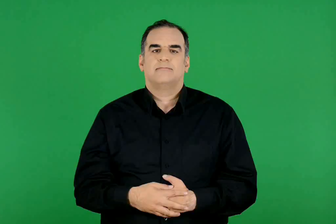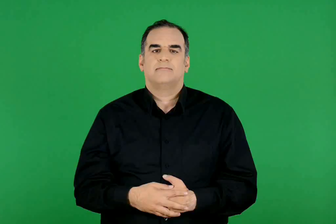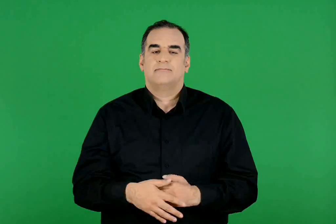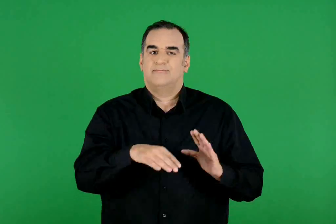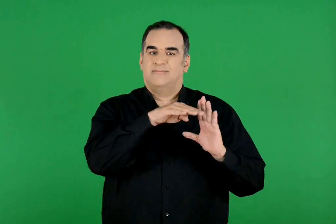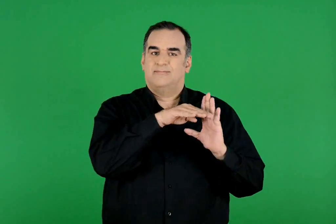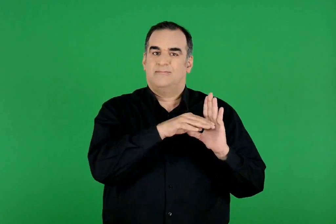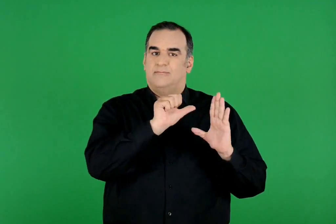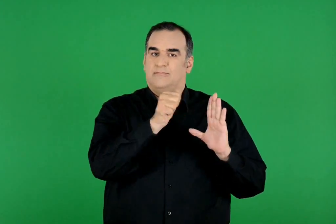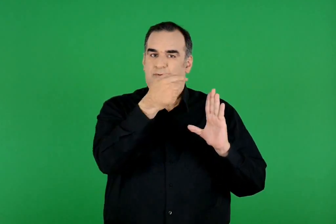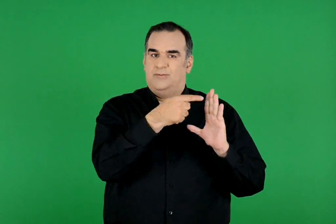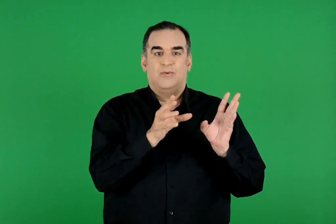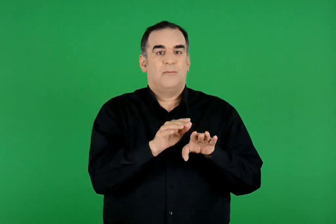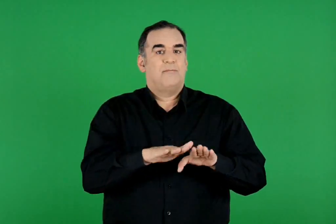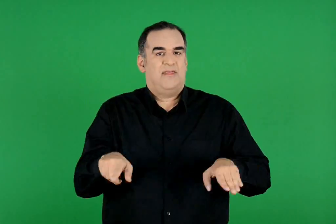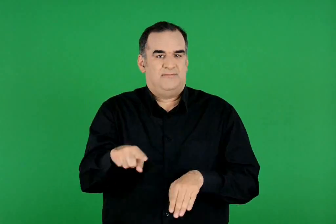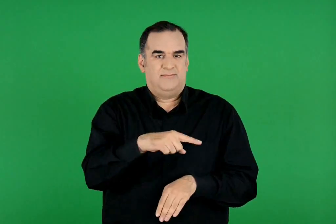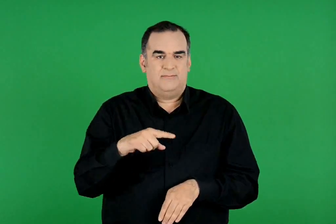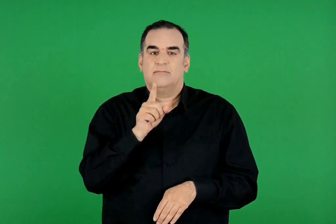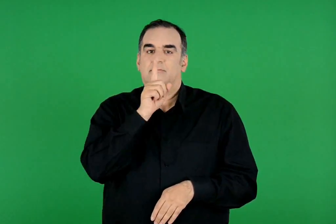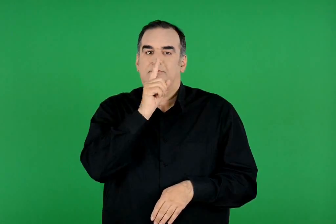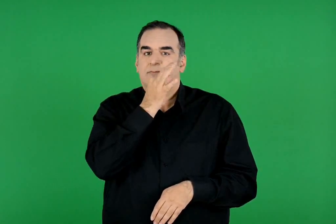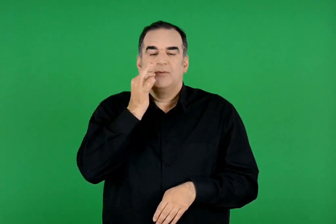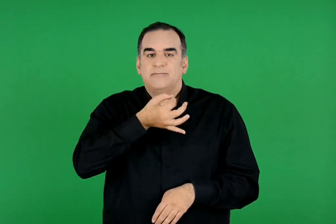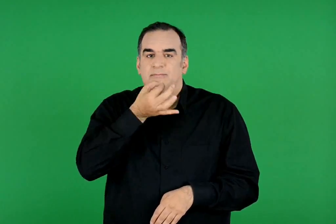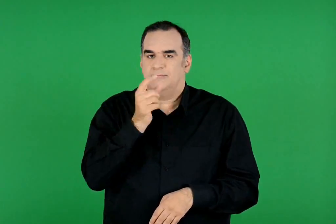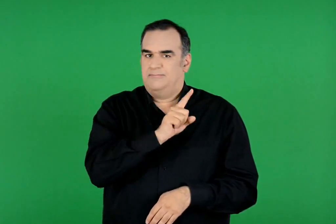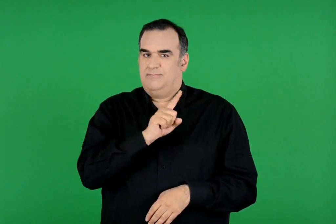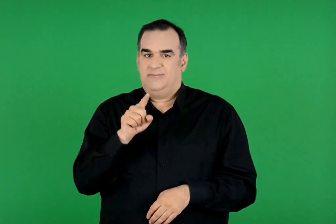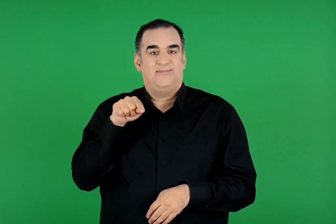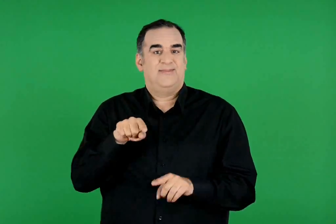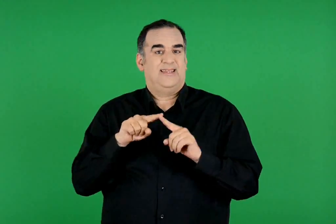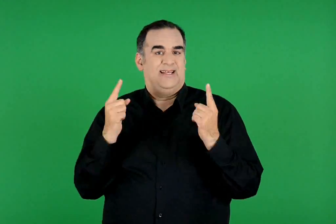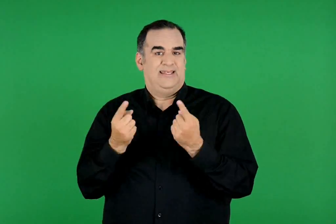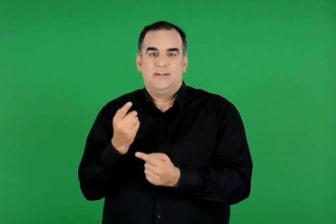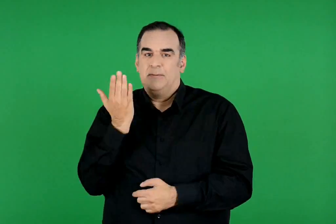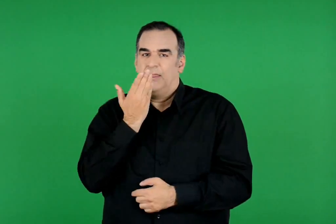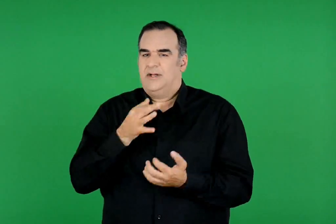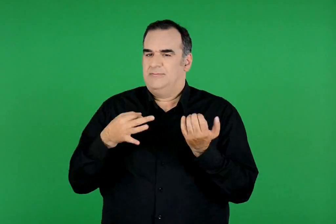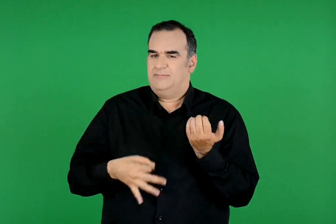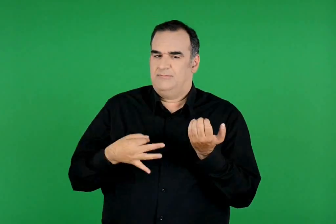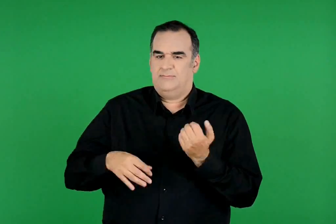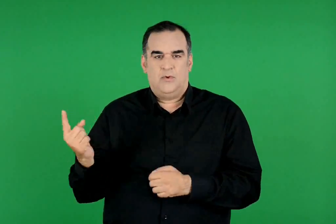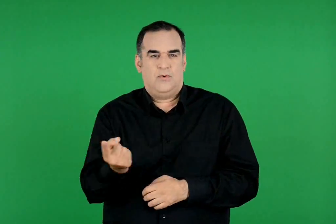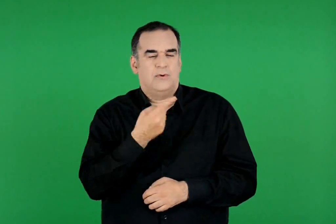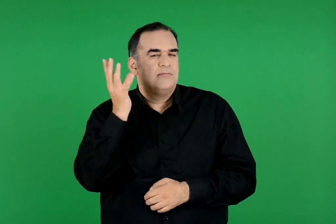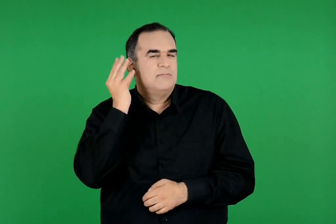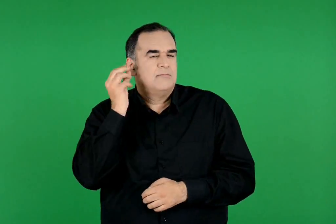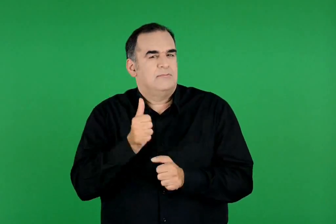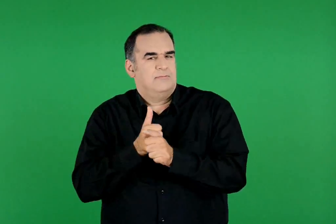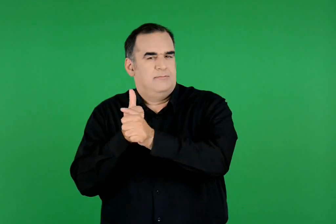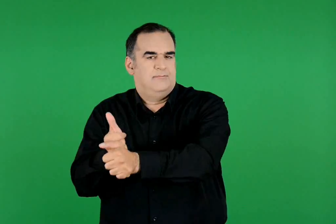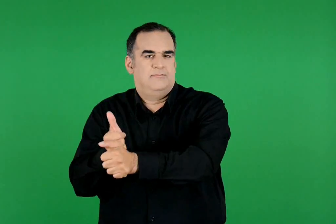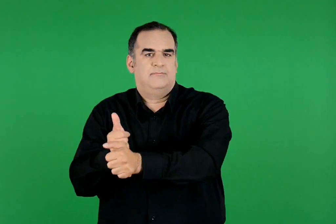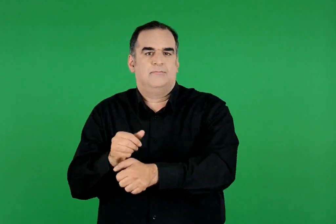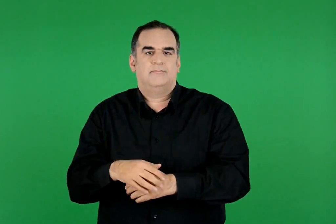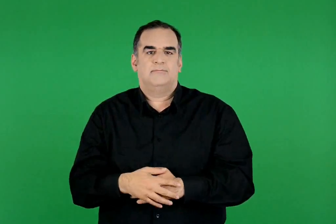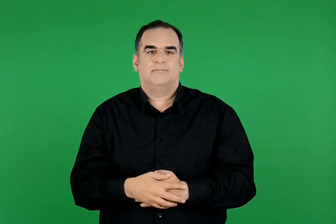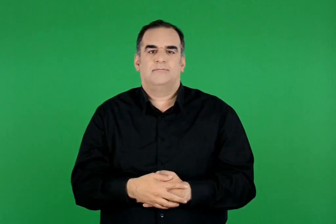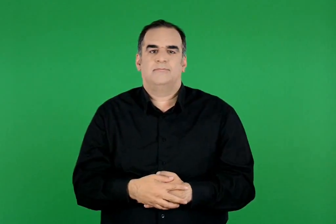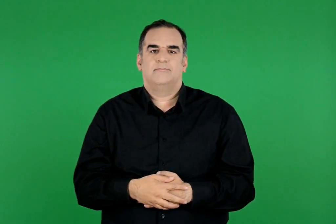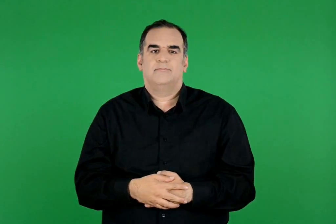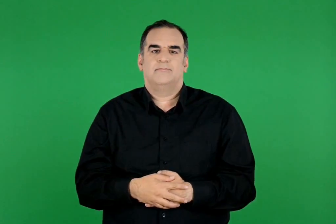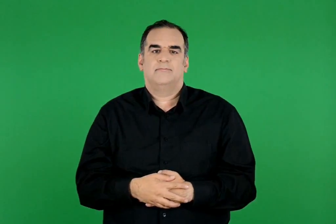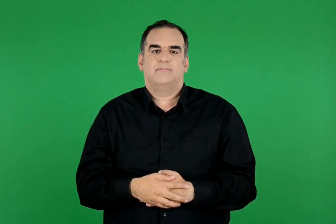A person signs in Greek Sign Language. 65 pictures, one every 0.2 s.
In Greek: πρώτο χρέος των παιδιών η σιωπή , τσιμουδιά να μη βγάζουν με τάξη να βαδίζουν να πάνε να ακούσουν της κιθάρας το μάθημα
